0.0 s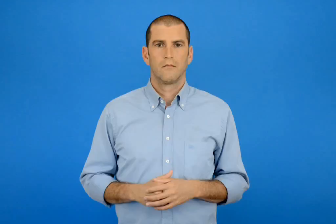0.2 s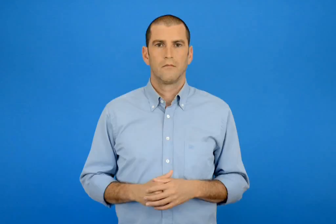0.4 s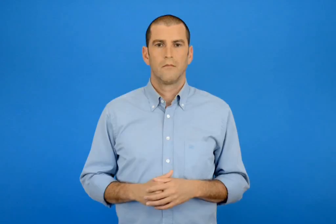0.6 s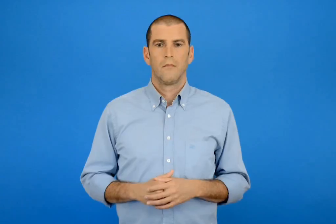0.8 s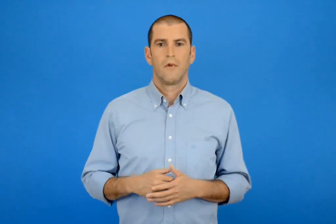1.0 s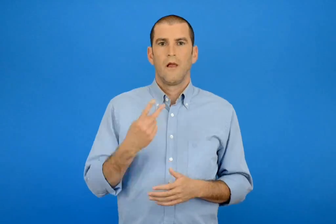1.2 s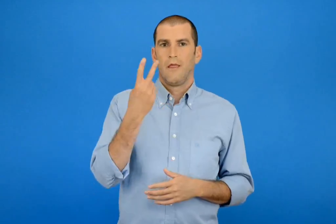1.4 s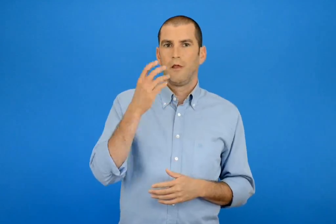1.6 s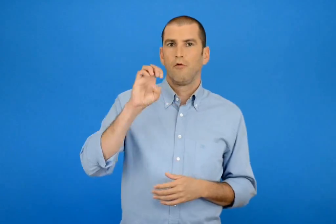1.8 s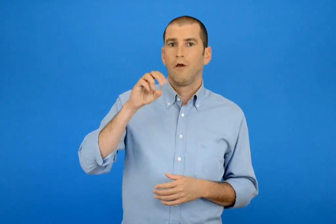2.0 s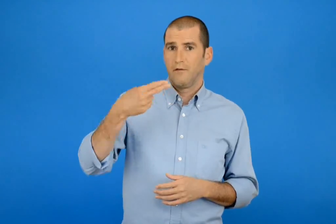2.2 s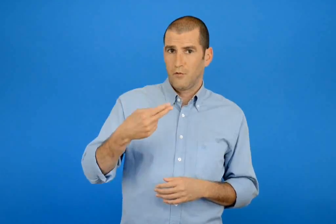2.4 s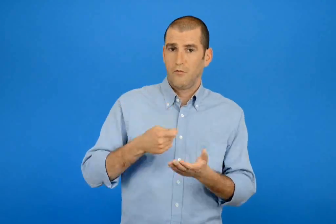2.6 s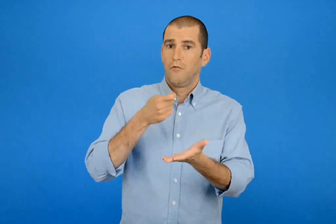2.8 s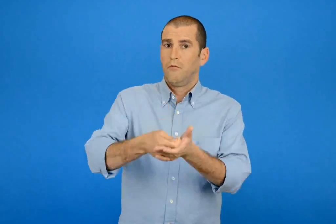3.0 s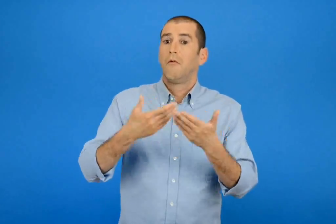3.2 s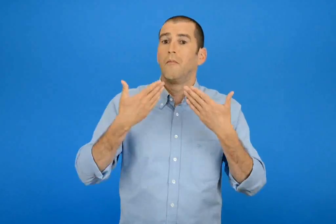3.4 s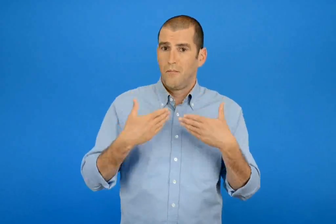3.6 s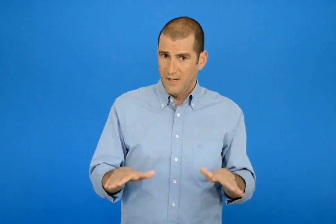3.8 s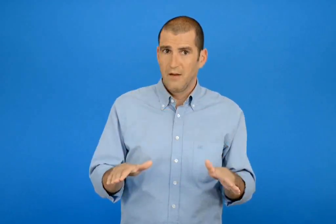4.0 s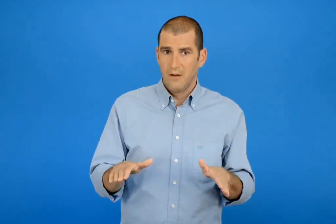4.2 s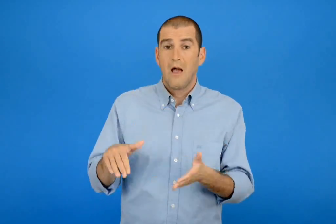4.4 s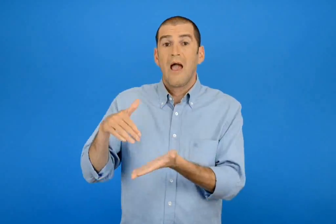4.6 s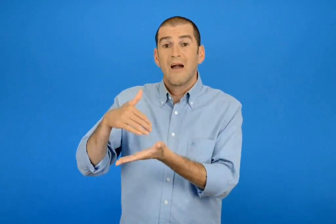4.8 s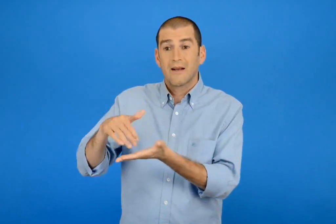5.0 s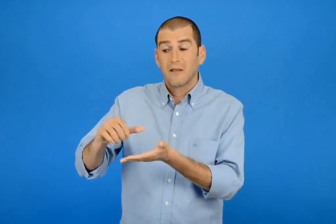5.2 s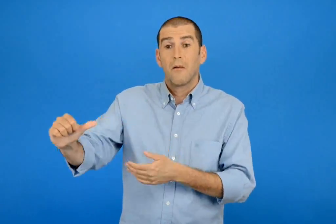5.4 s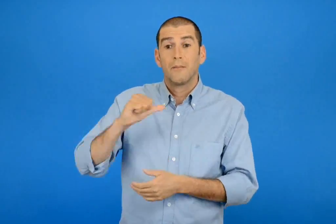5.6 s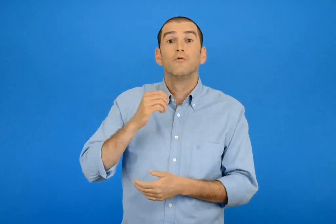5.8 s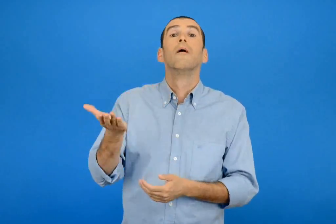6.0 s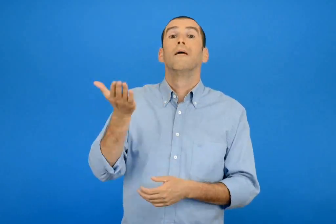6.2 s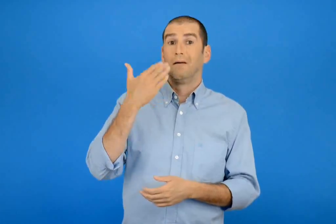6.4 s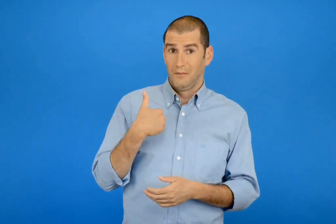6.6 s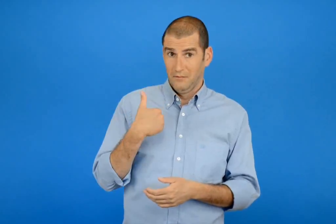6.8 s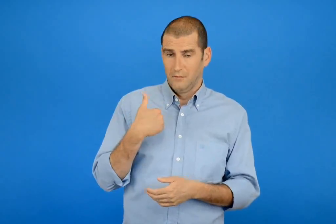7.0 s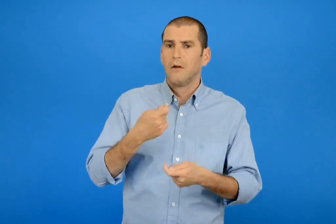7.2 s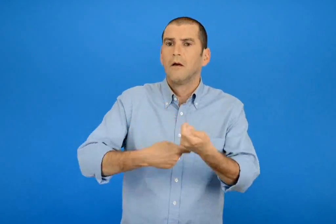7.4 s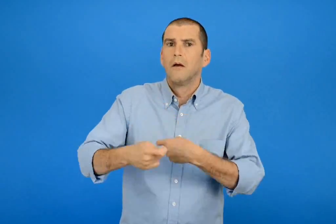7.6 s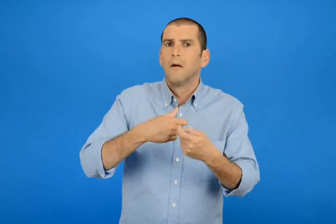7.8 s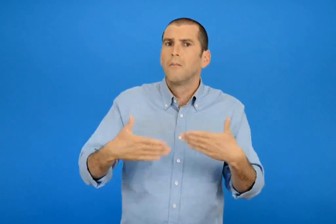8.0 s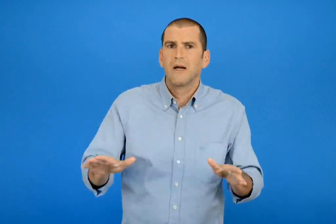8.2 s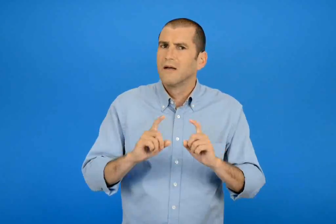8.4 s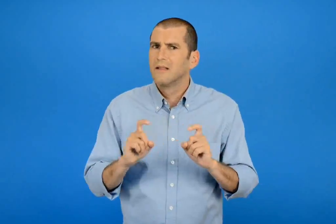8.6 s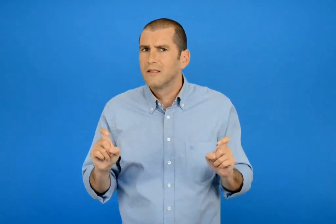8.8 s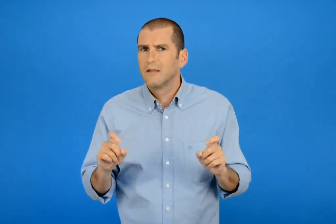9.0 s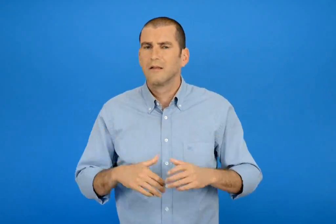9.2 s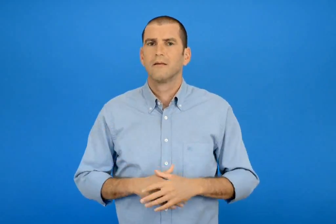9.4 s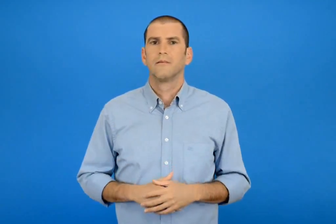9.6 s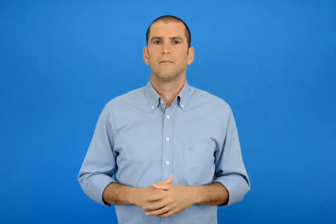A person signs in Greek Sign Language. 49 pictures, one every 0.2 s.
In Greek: πληρώσαμε 2 € τι αγοράσαμε αν δεν πήραμε ρέστα ;
